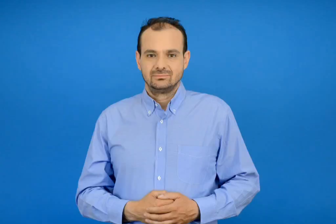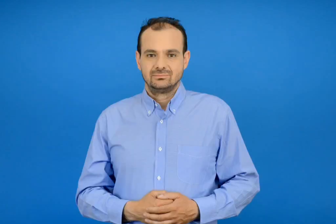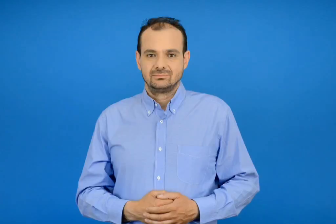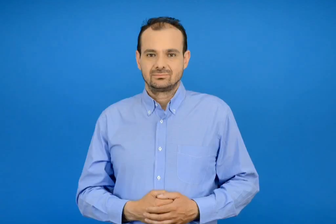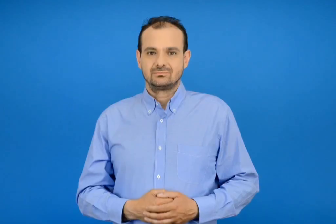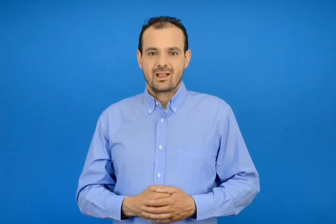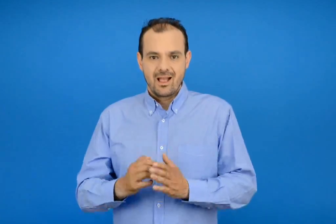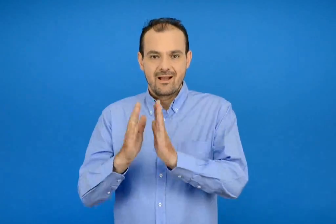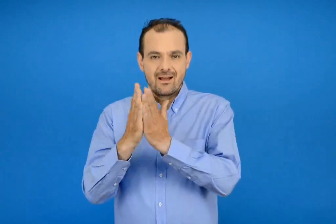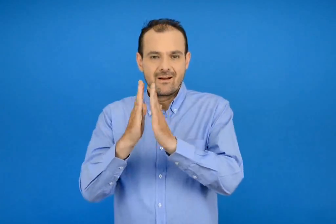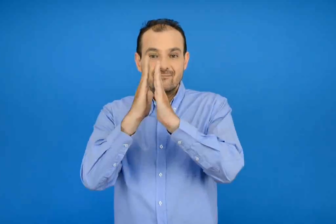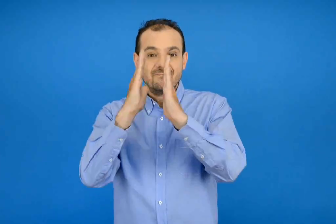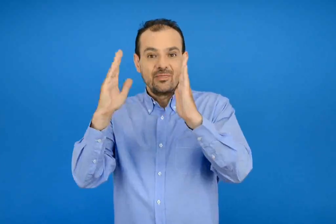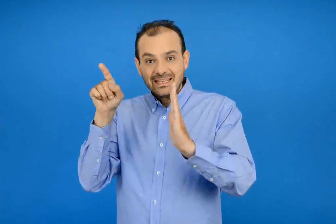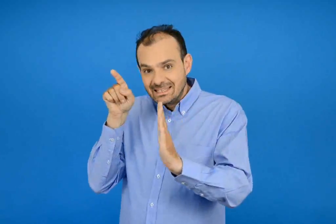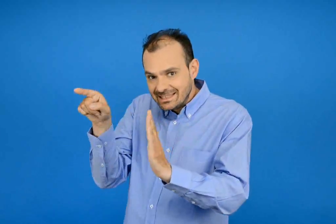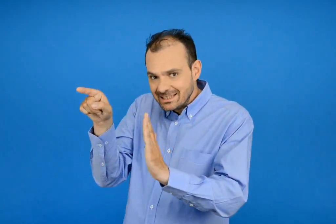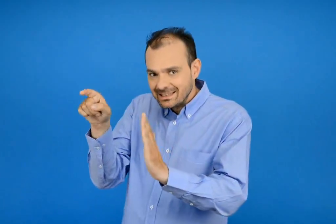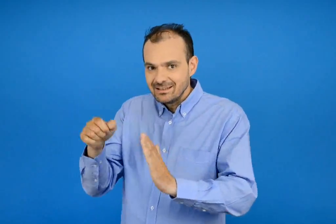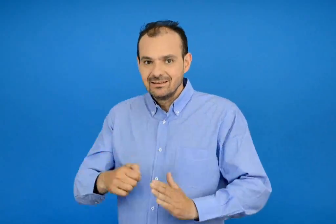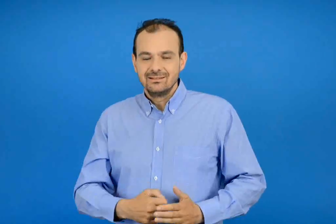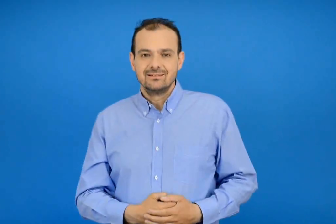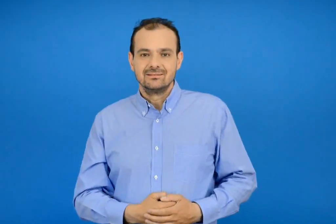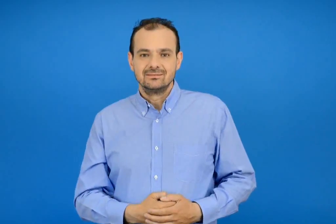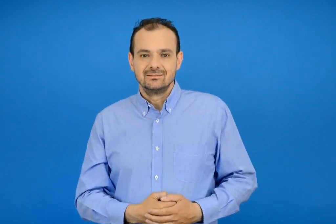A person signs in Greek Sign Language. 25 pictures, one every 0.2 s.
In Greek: στη βιβλιοθήκη
